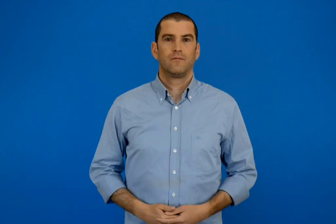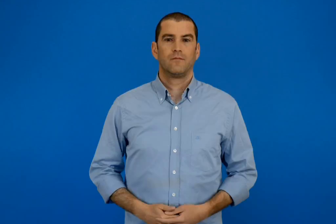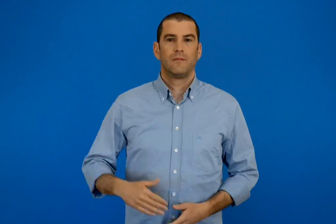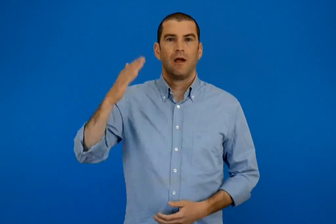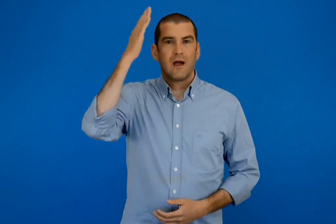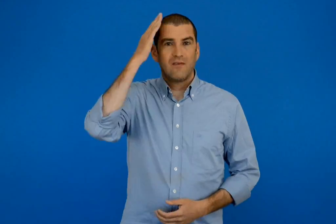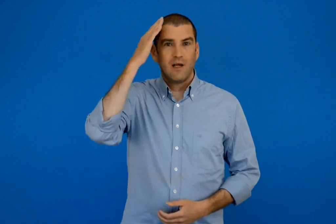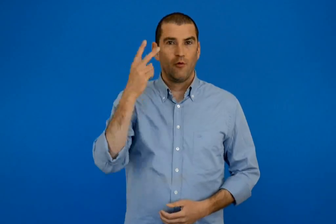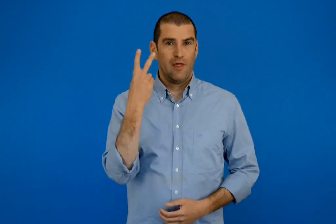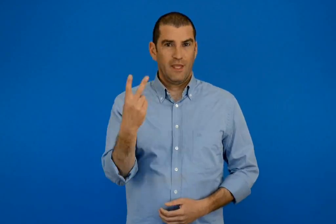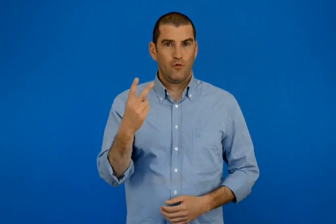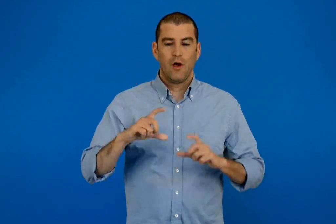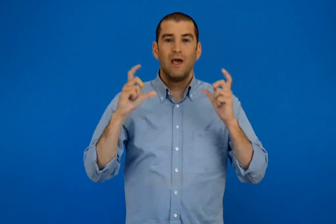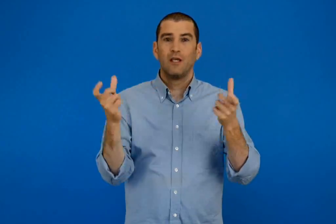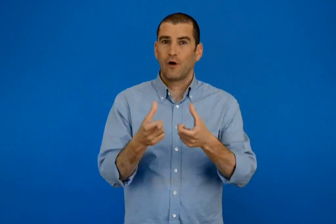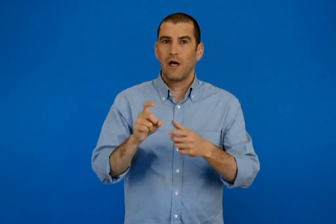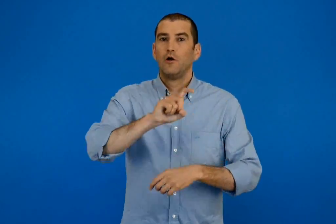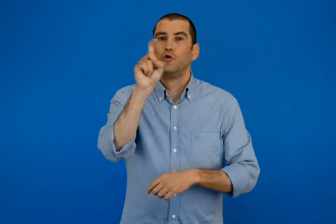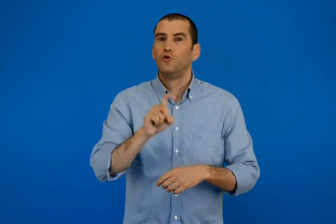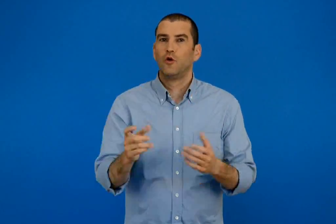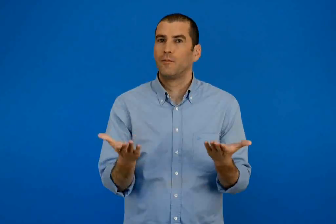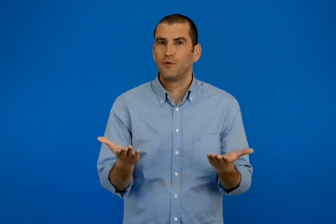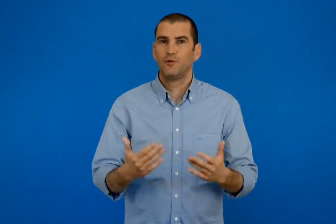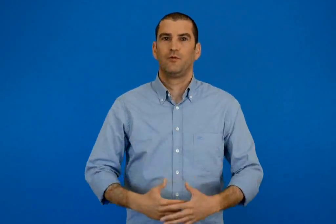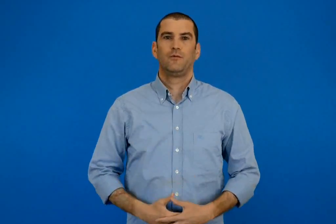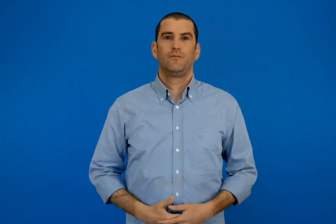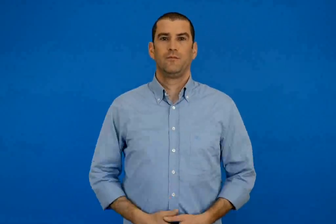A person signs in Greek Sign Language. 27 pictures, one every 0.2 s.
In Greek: κεφάλαιο 2 πως ζούμε στην οικογένεια ;
